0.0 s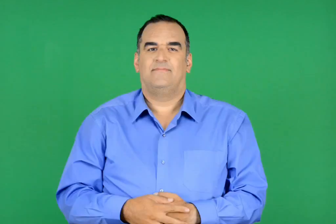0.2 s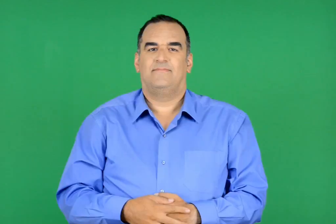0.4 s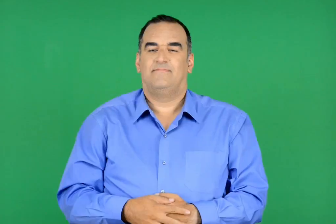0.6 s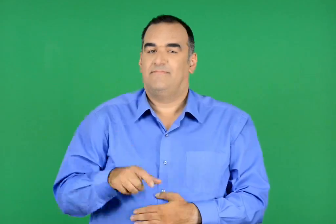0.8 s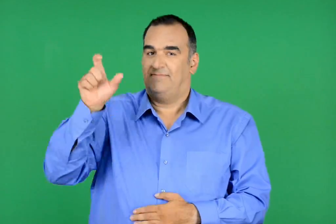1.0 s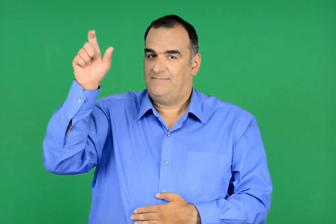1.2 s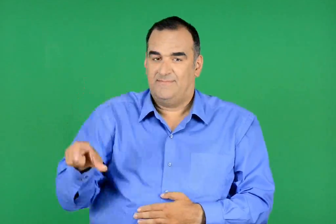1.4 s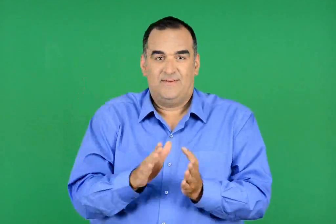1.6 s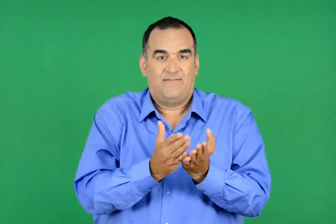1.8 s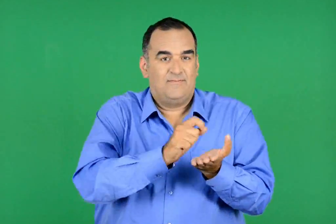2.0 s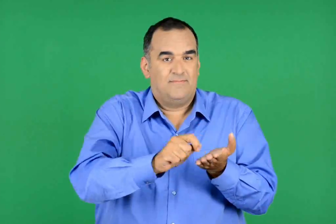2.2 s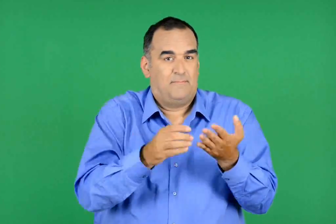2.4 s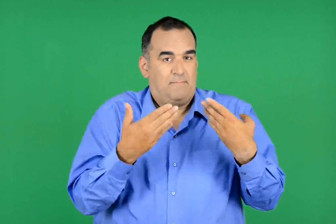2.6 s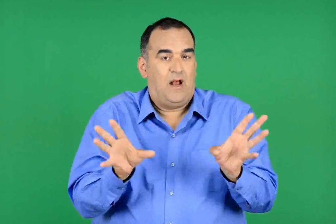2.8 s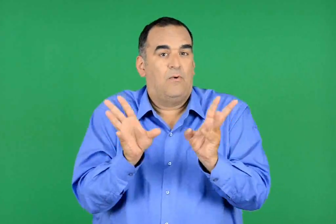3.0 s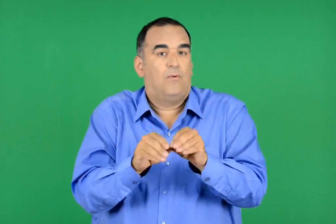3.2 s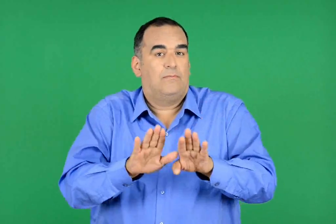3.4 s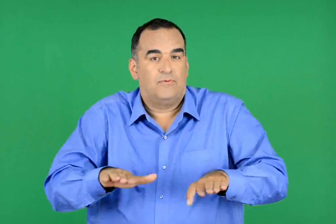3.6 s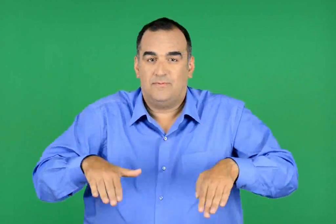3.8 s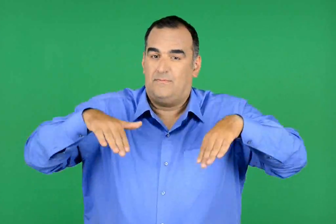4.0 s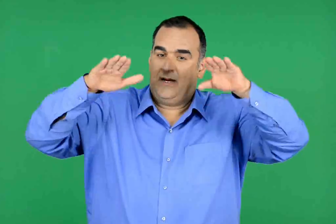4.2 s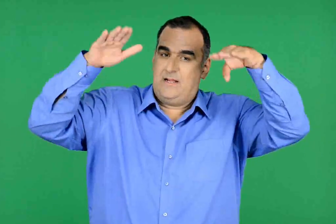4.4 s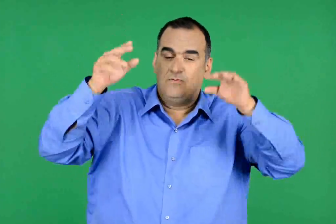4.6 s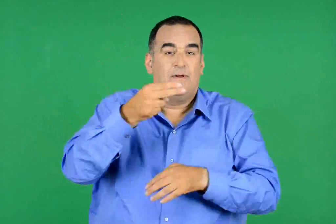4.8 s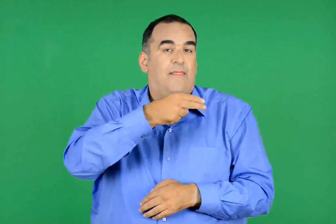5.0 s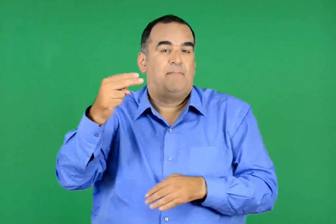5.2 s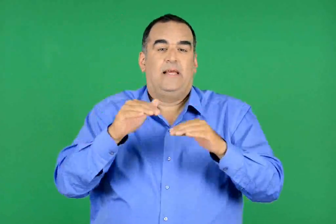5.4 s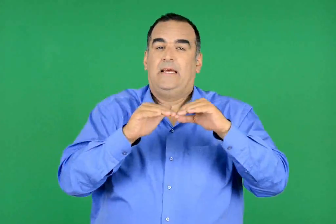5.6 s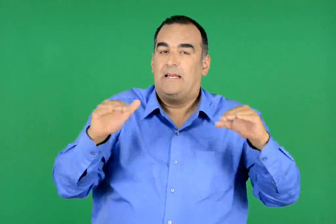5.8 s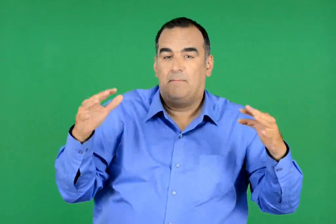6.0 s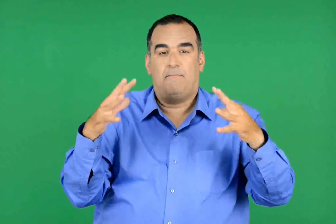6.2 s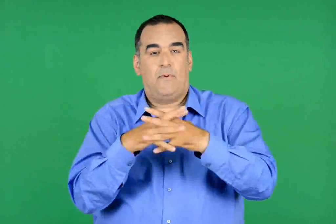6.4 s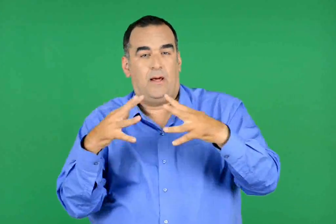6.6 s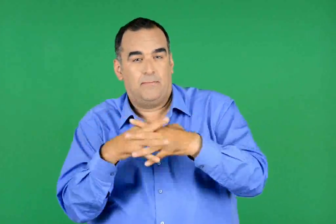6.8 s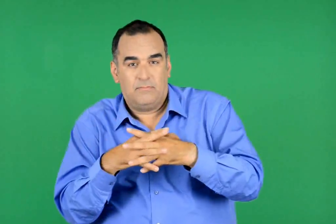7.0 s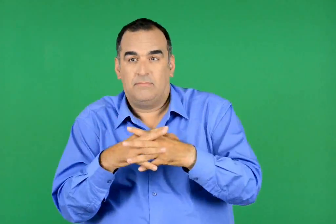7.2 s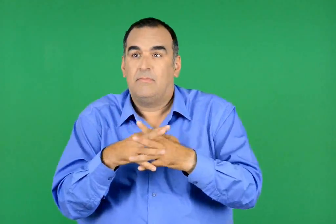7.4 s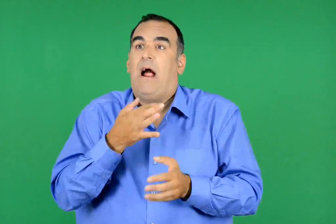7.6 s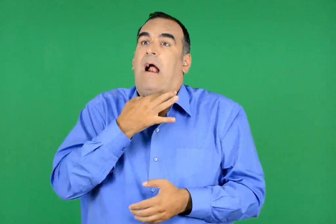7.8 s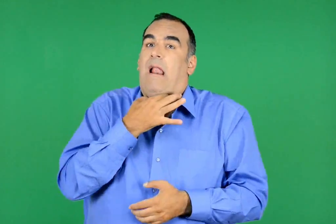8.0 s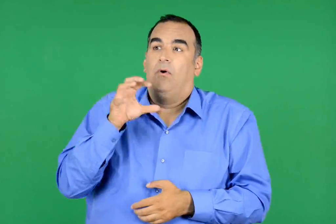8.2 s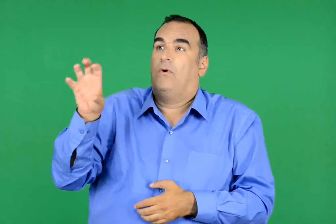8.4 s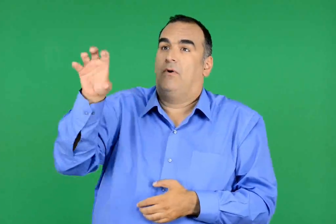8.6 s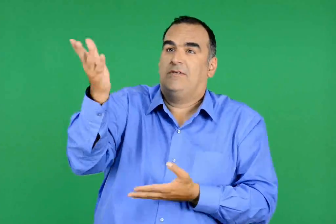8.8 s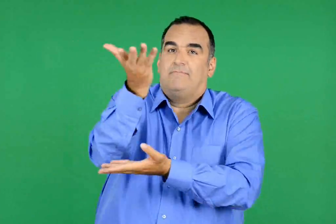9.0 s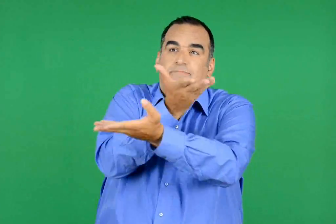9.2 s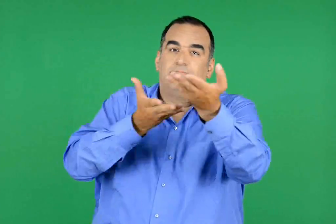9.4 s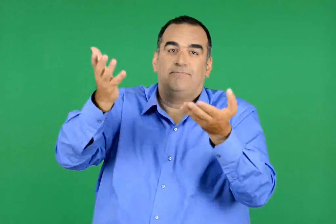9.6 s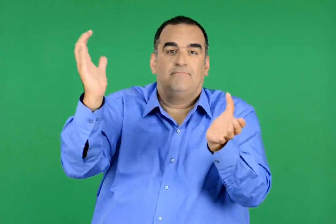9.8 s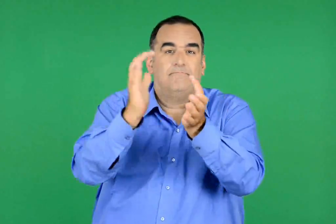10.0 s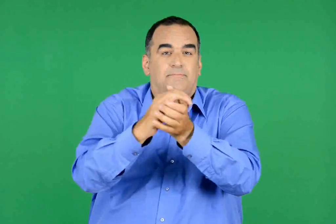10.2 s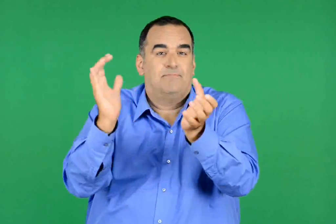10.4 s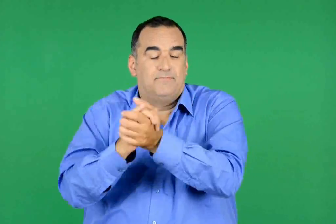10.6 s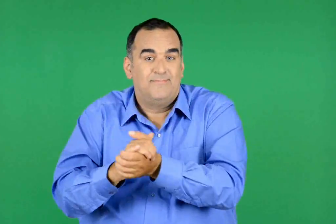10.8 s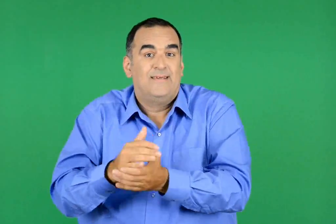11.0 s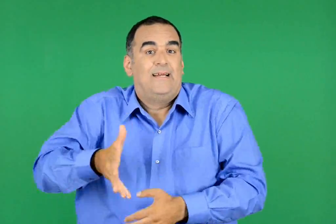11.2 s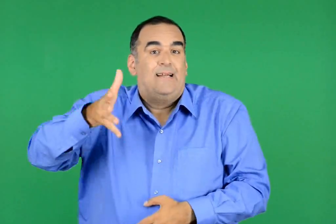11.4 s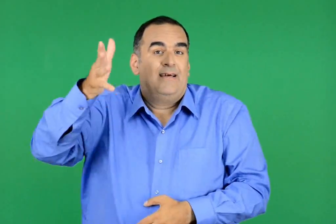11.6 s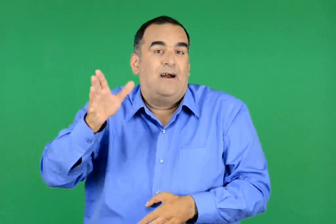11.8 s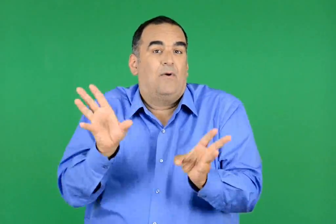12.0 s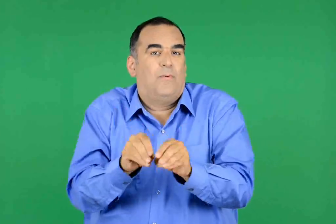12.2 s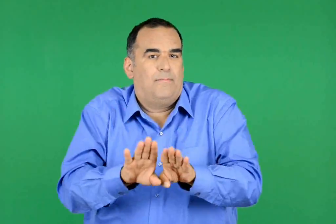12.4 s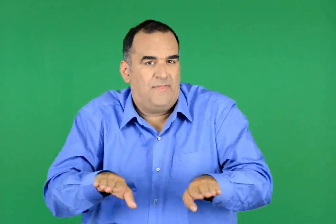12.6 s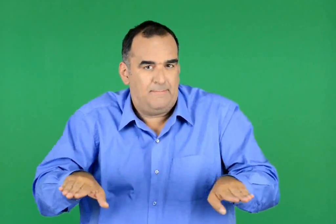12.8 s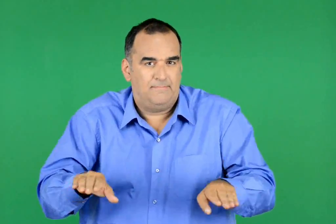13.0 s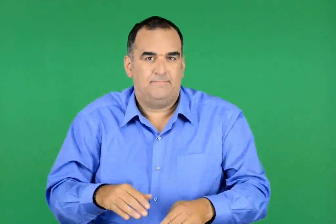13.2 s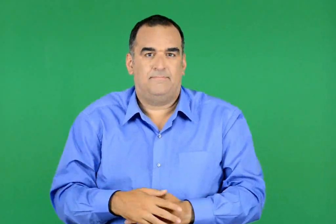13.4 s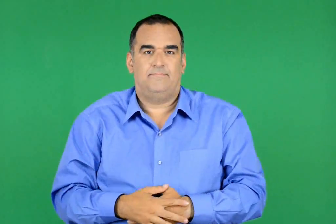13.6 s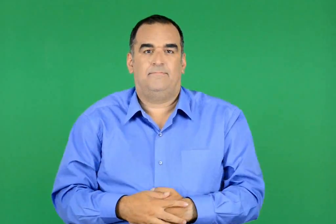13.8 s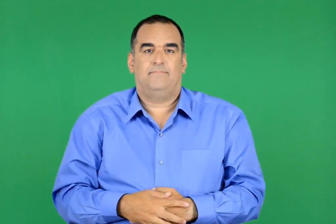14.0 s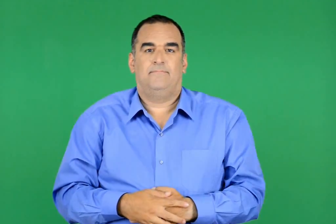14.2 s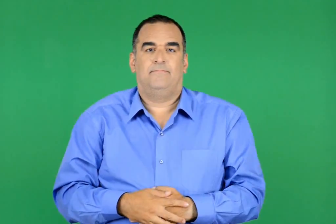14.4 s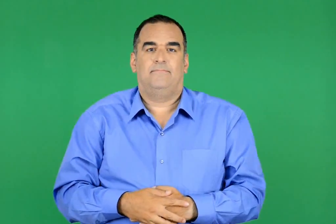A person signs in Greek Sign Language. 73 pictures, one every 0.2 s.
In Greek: έχει γράψει βιβλία για µικρούς και µεγάλους µε θέμα την ειρήνη και τον πόλεμο , την ανάγκη για συναδέλφωση των λαών , την παιδική ηλικία
